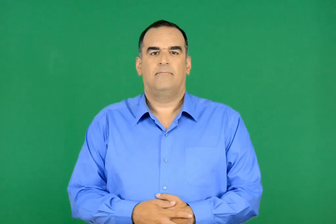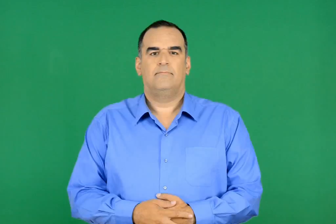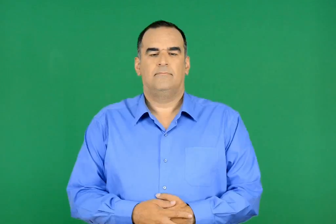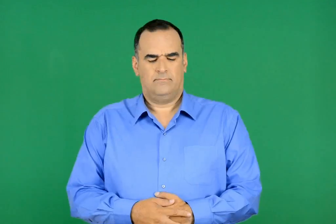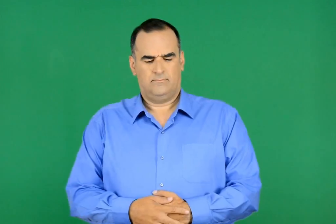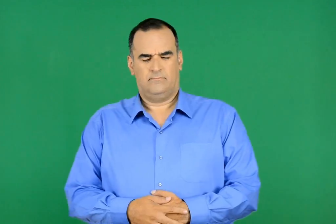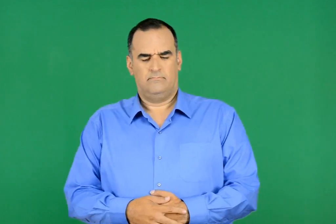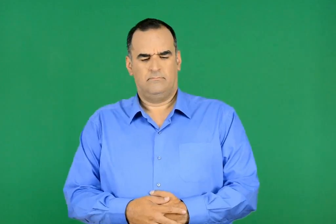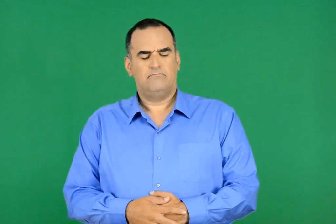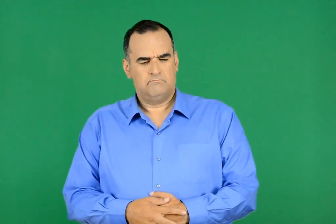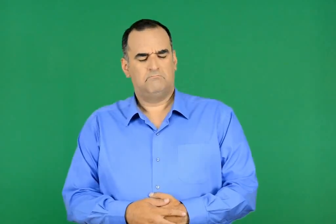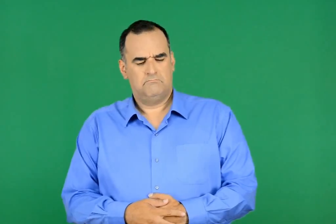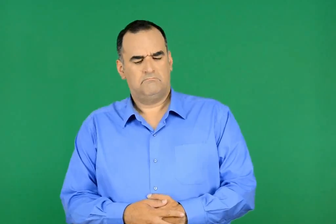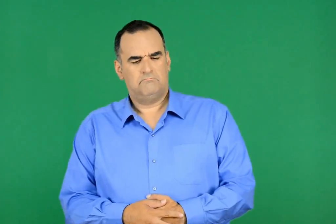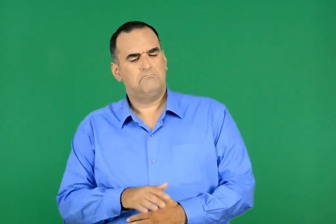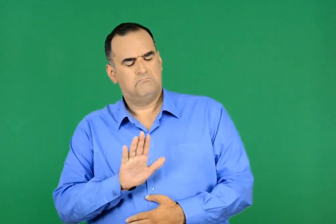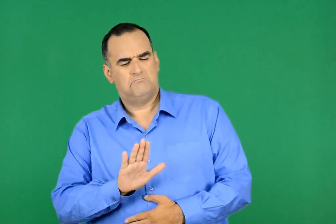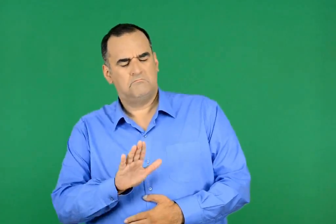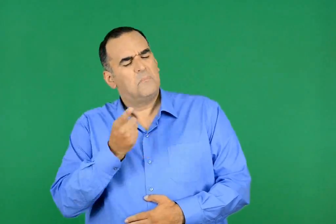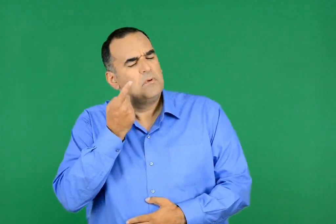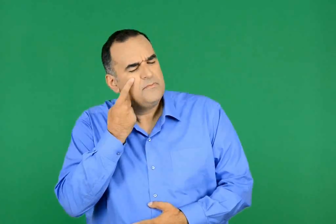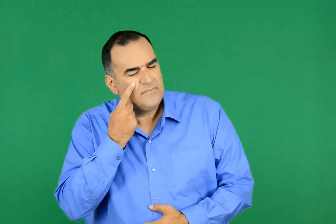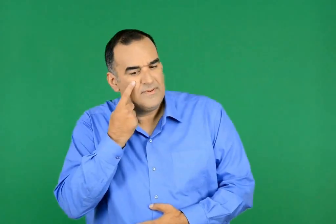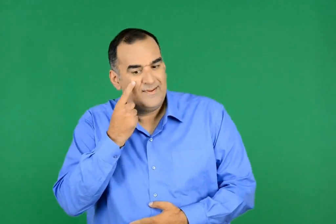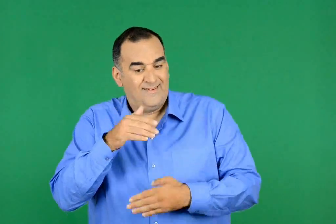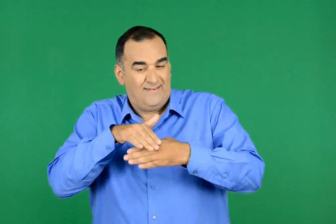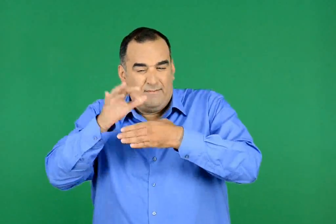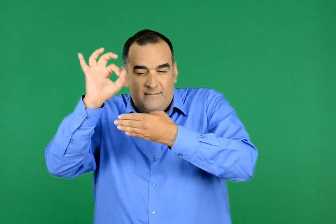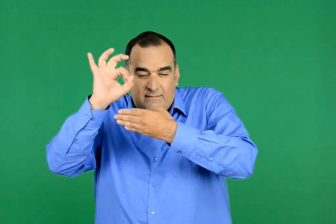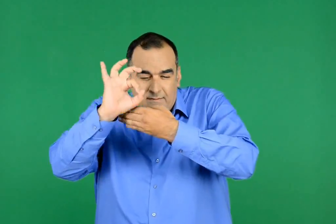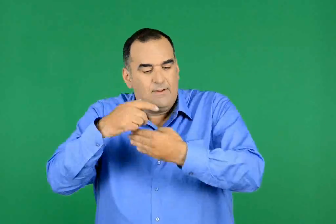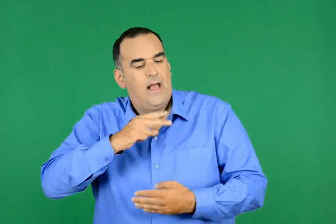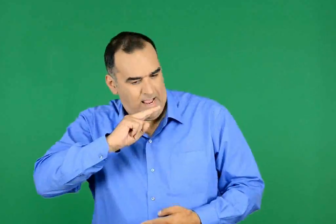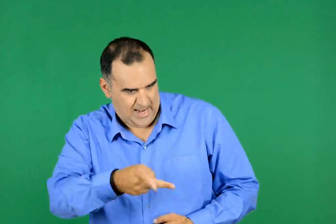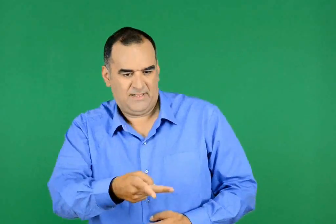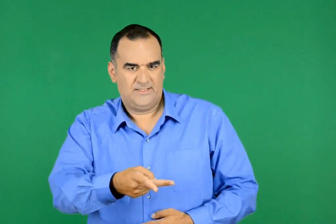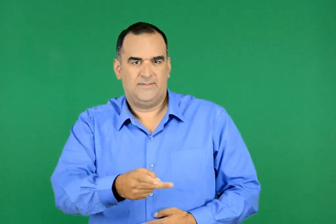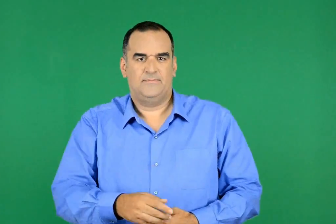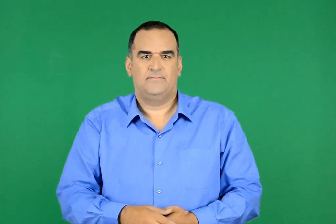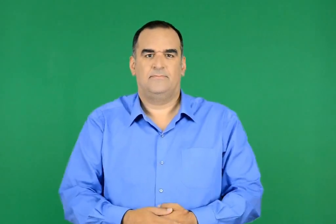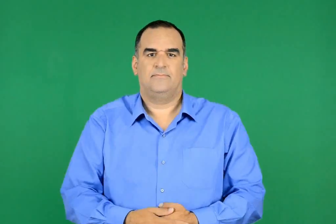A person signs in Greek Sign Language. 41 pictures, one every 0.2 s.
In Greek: καλά θα δούμε ώσπου να δύσει ο ήλιος θα σας απαντήσω
